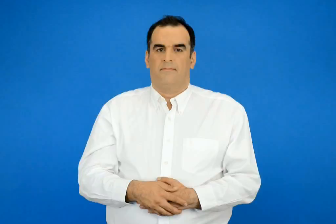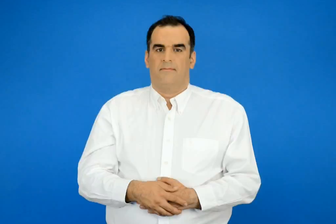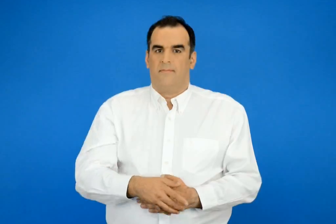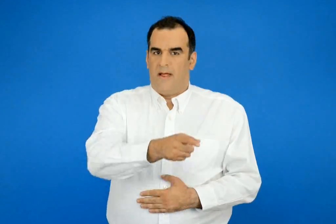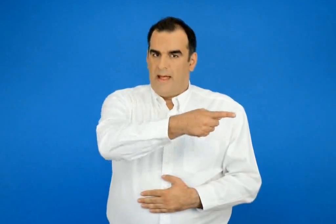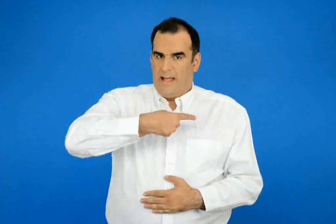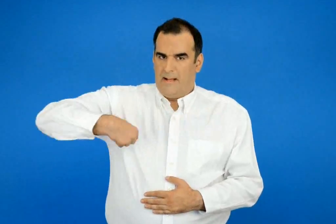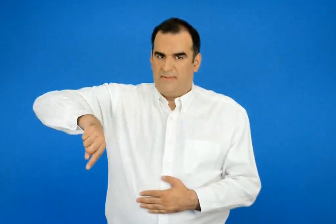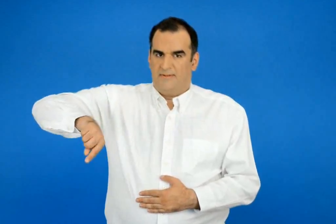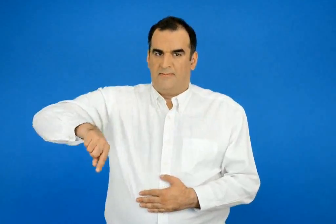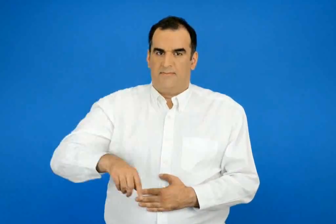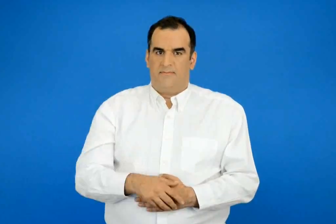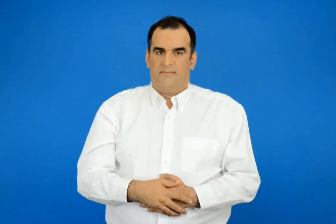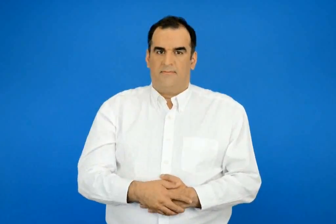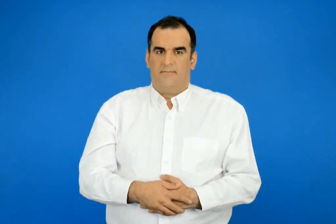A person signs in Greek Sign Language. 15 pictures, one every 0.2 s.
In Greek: εμείς
